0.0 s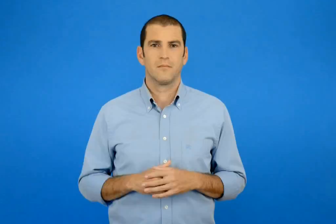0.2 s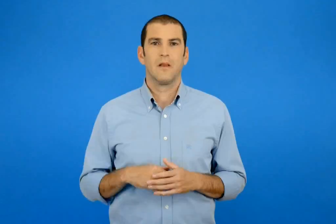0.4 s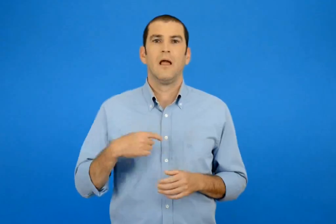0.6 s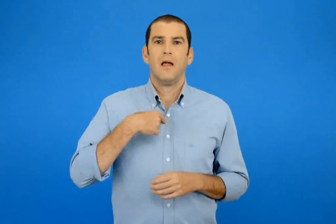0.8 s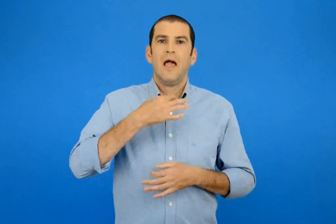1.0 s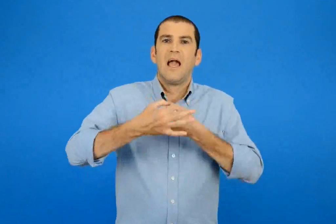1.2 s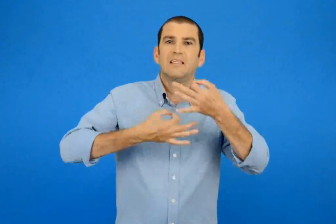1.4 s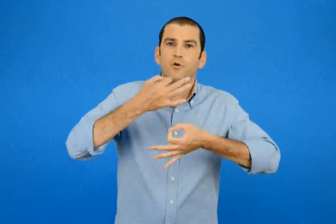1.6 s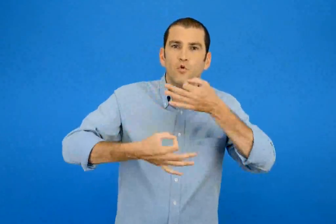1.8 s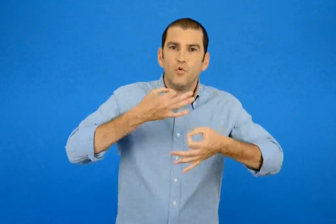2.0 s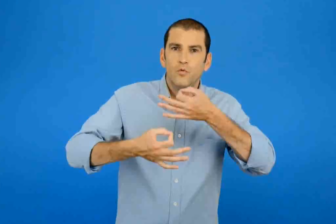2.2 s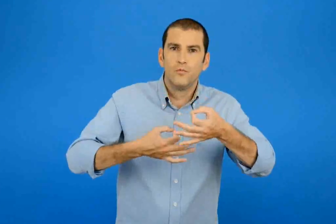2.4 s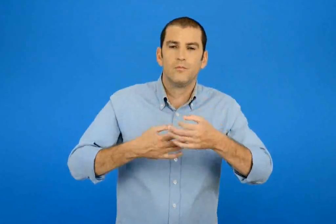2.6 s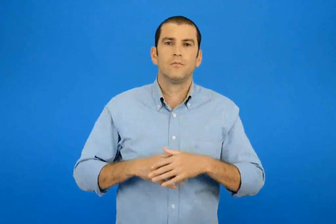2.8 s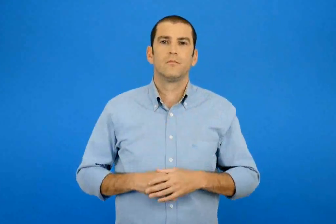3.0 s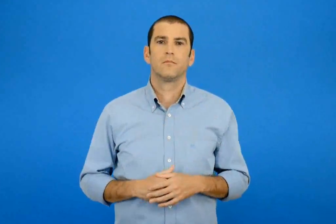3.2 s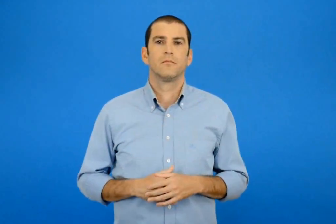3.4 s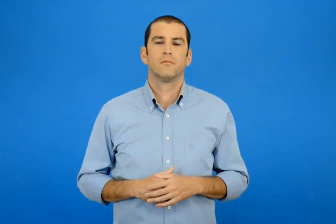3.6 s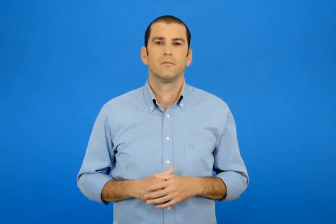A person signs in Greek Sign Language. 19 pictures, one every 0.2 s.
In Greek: εξηγώ
